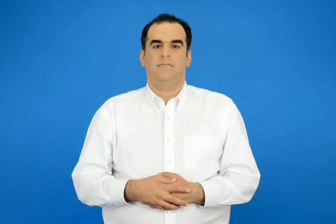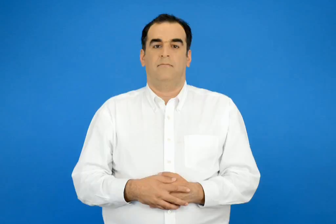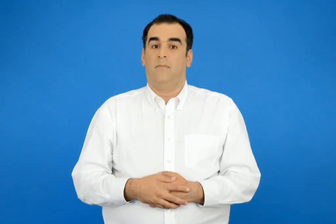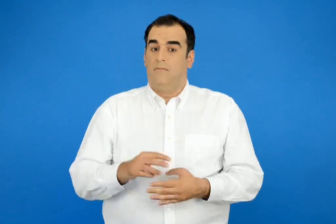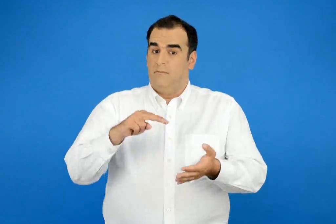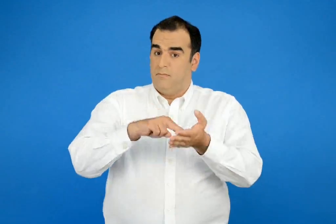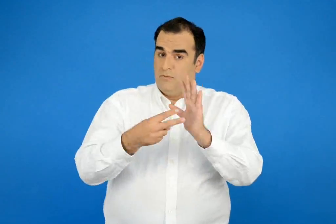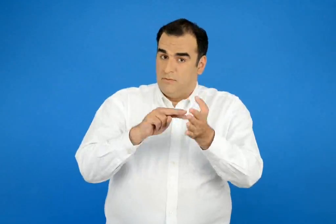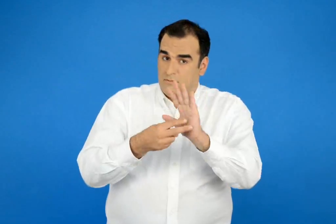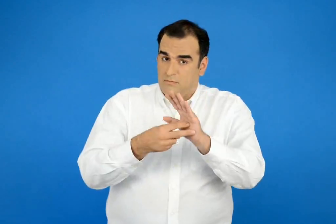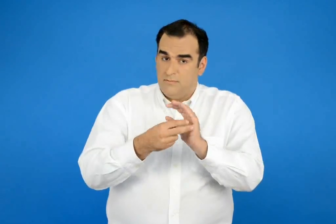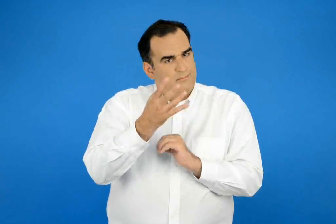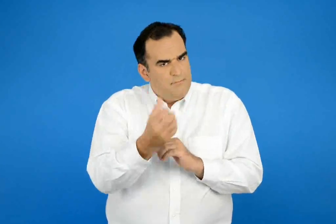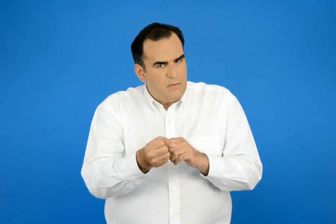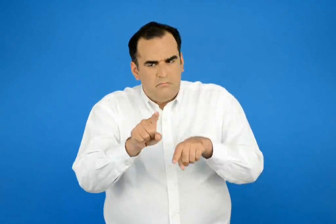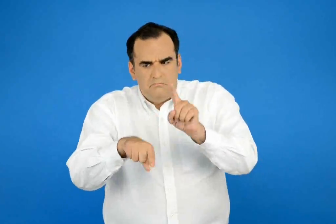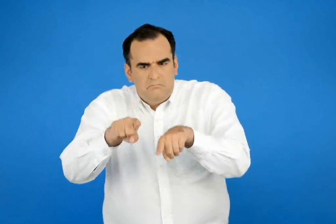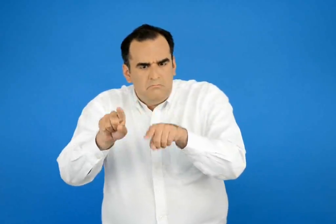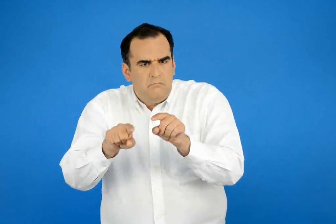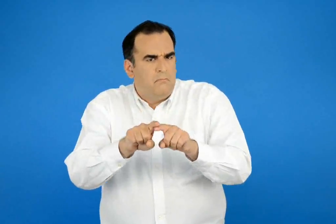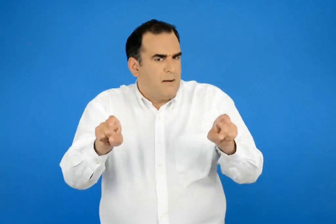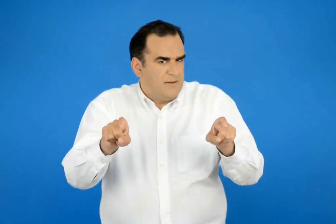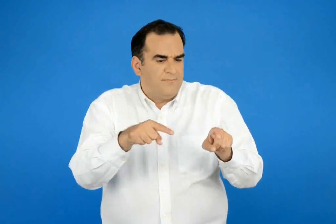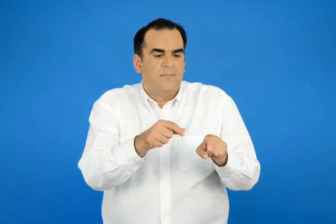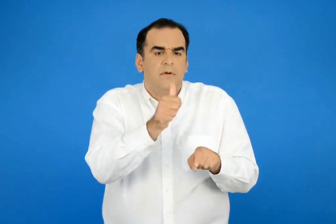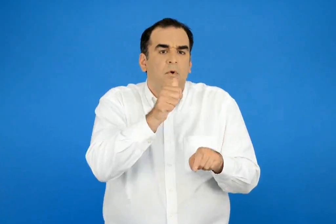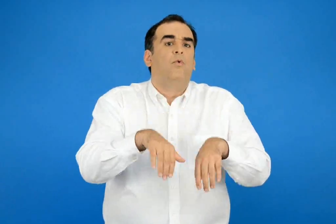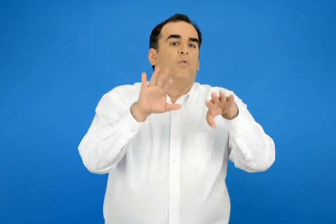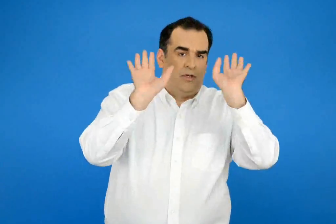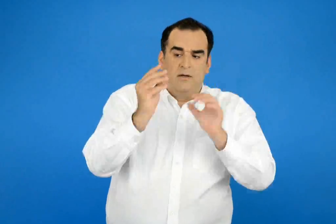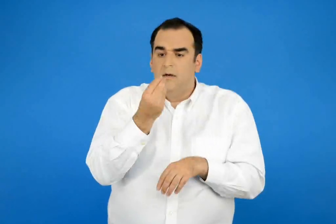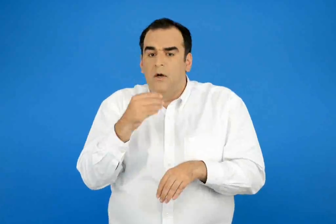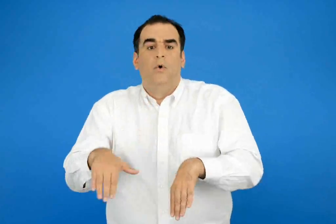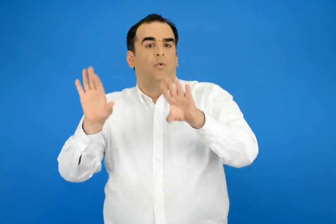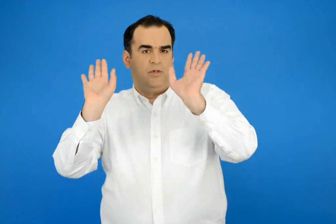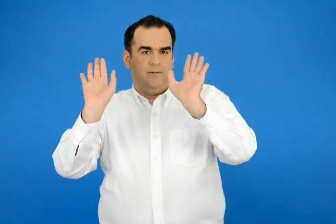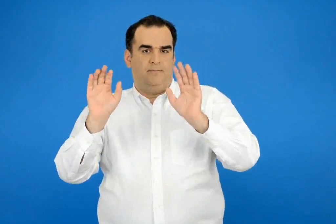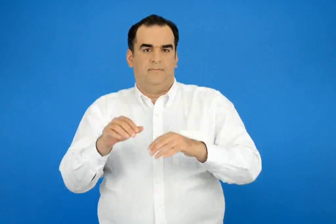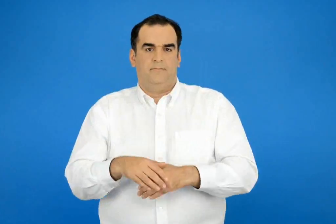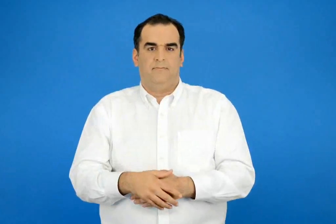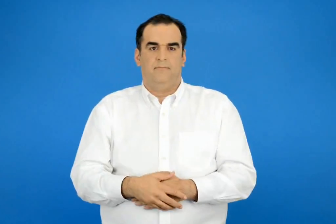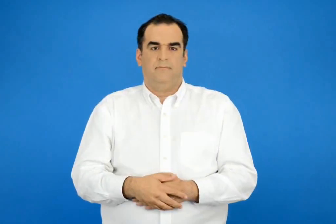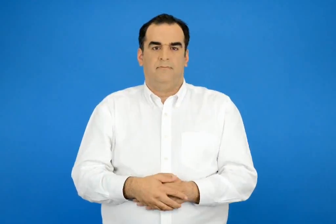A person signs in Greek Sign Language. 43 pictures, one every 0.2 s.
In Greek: πρόσεξε υπάρχουν και πράγματα που ούτε τα τρώμε ούτε τα πίνουμε
